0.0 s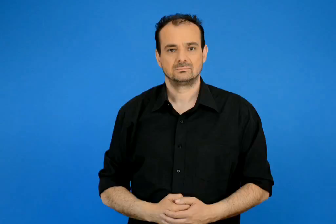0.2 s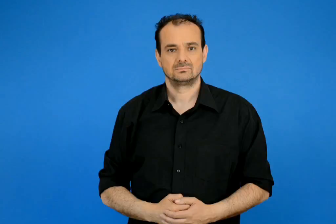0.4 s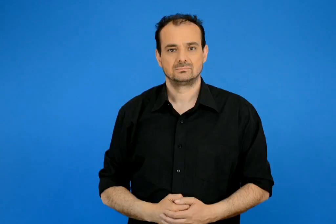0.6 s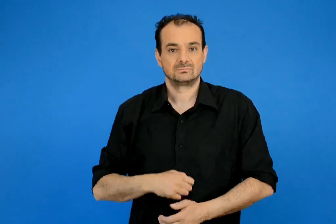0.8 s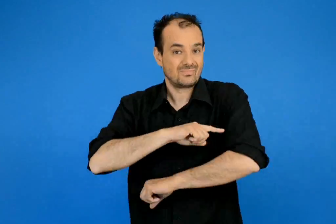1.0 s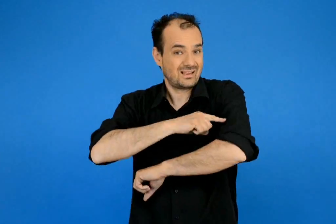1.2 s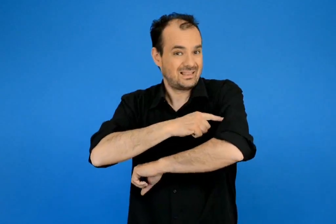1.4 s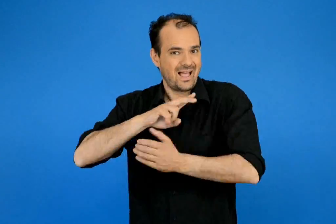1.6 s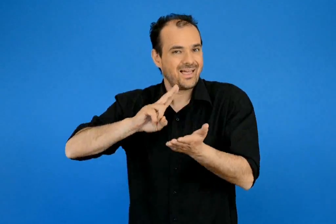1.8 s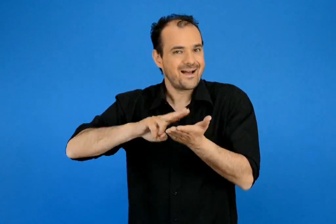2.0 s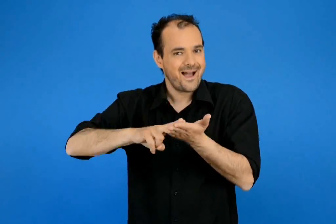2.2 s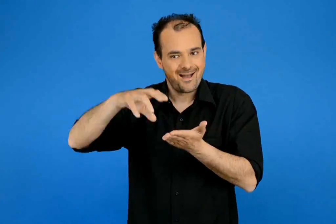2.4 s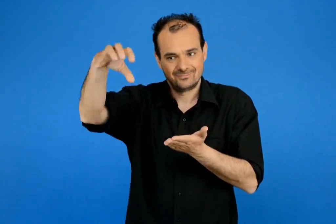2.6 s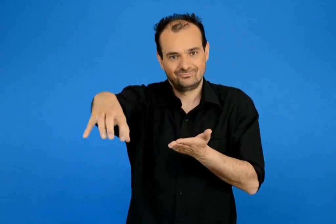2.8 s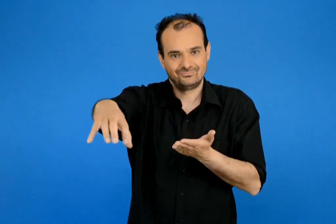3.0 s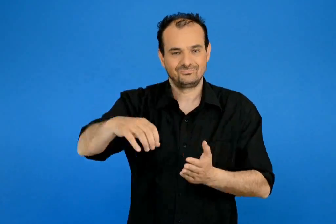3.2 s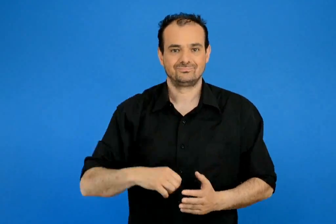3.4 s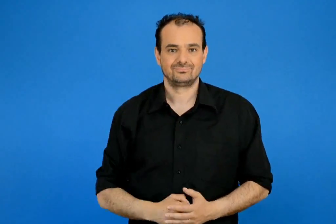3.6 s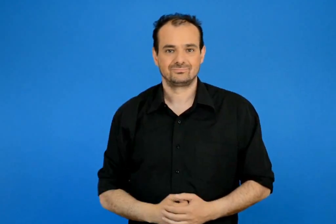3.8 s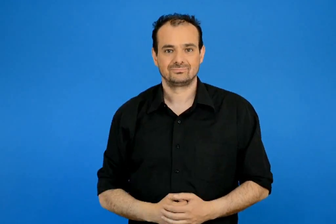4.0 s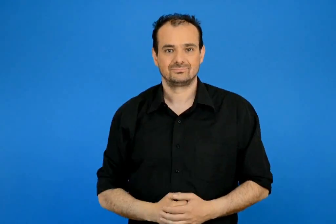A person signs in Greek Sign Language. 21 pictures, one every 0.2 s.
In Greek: ιατρεία ικα
